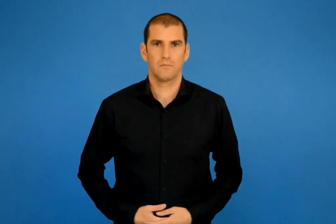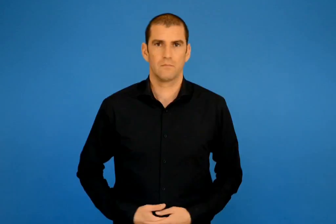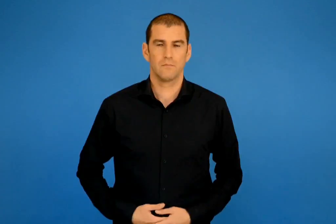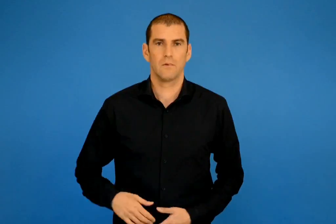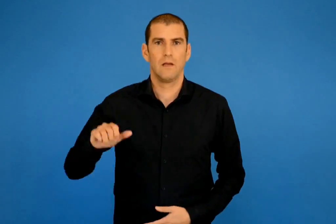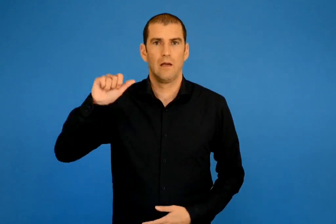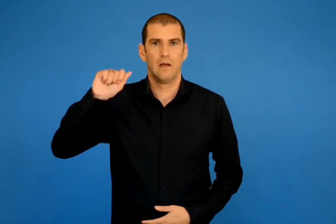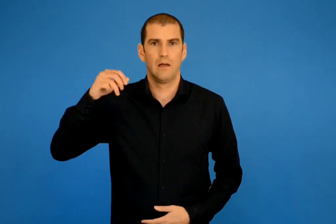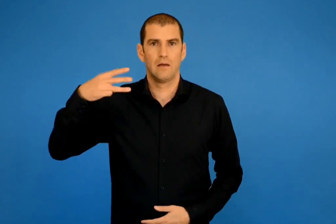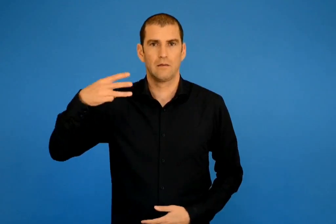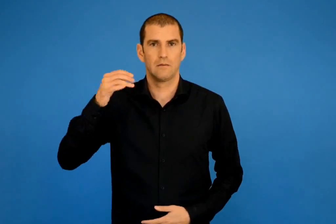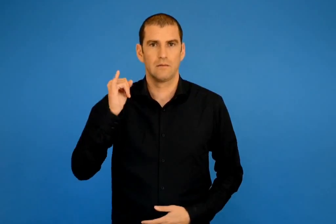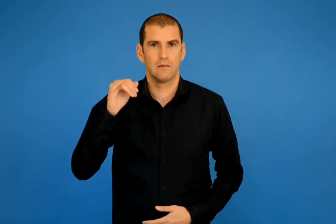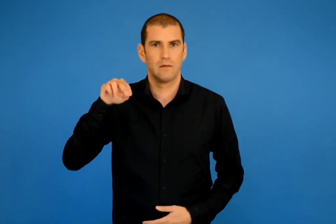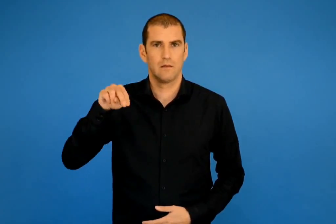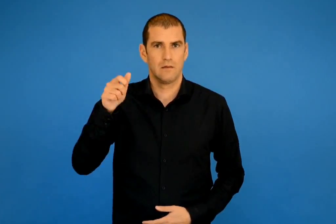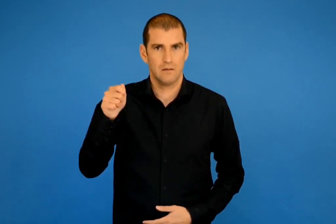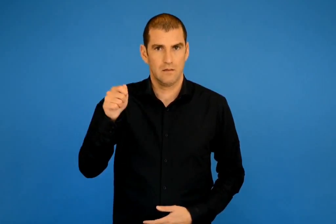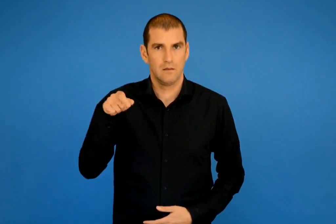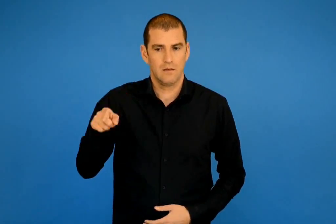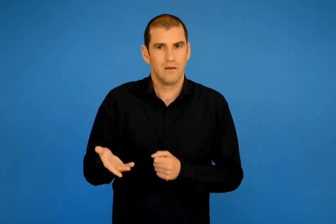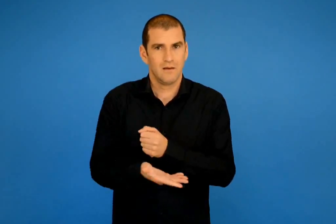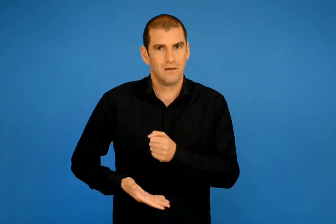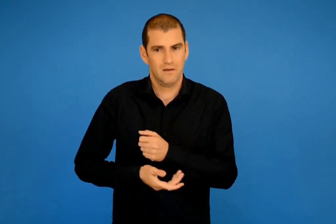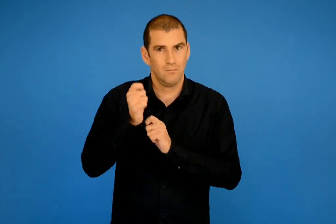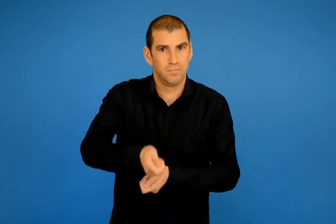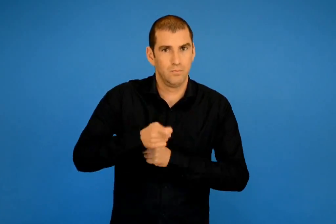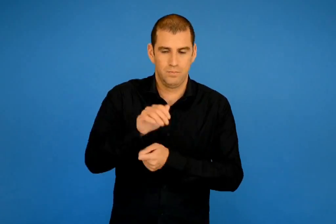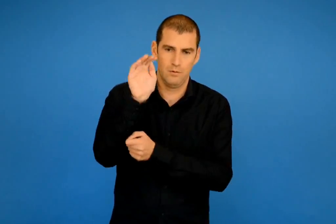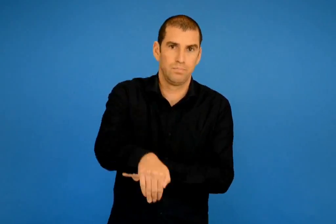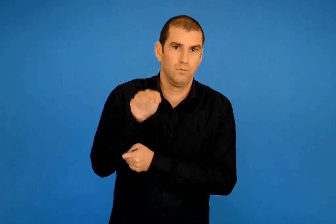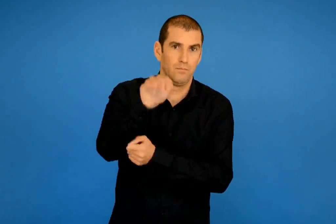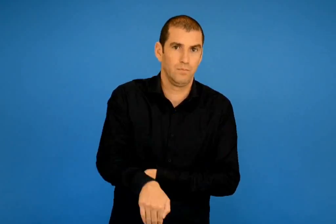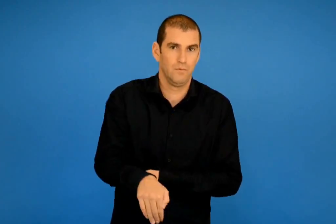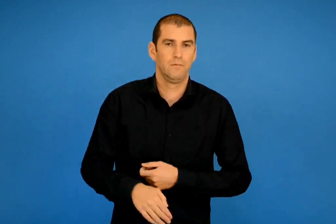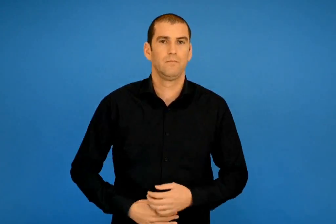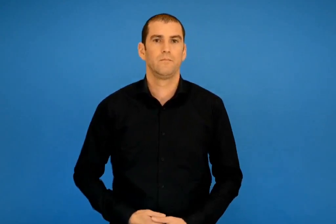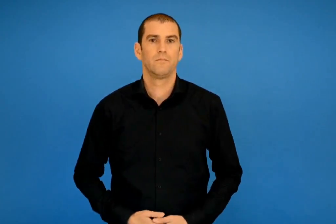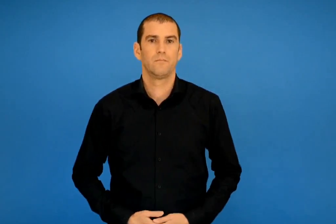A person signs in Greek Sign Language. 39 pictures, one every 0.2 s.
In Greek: αξίνα γεωργικό εργαλείο τσάπα
